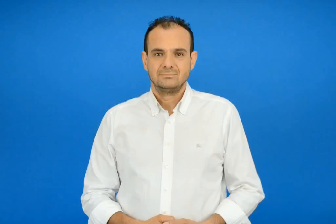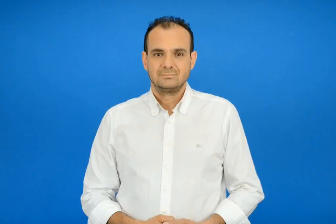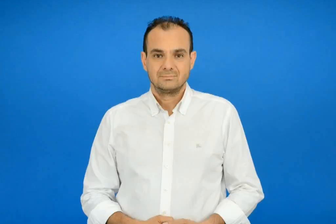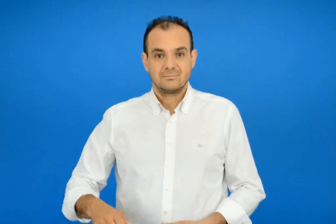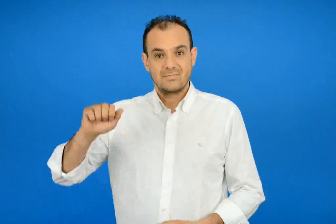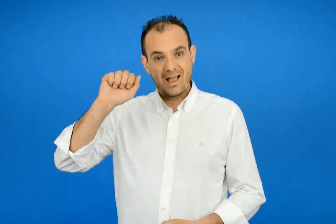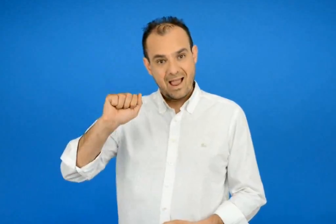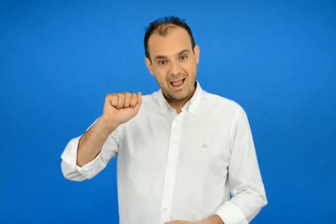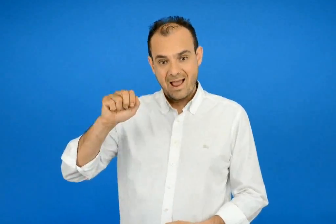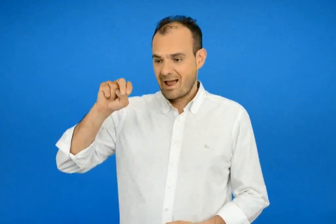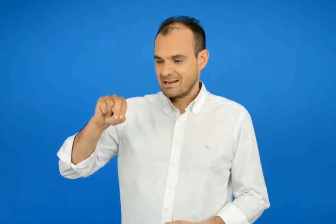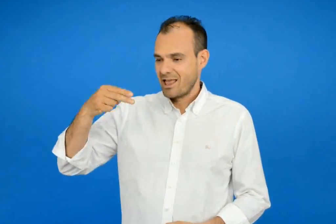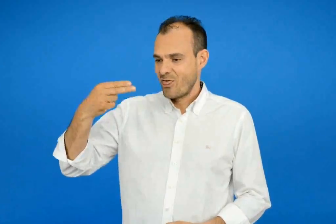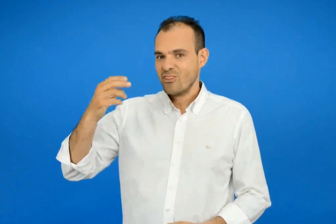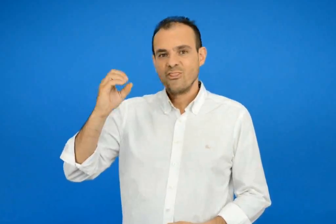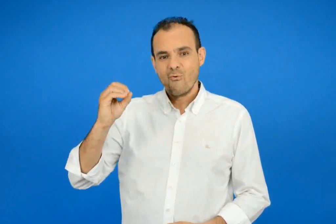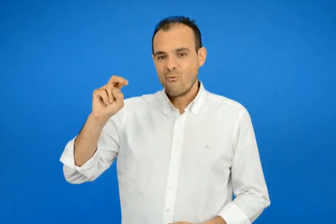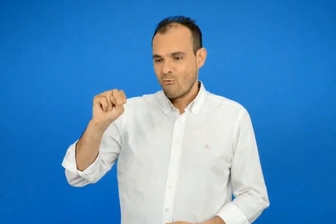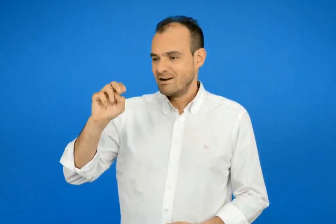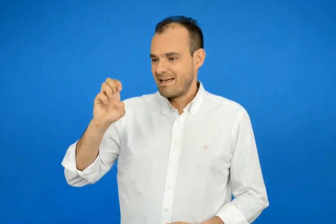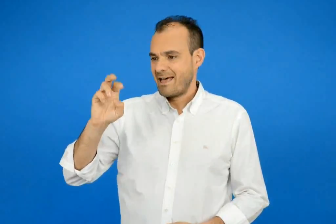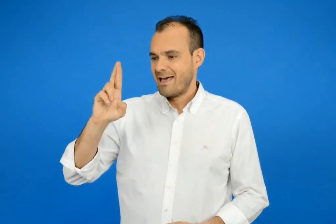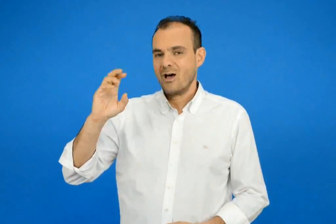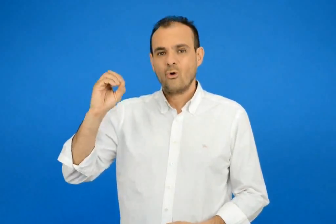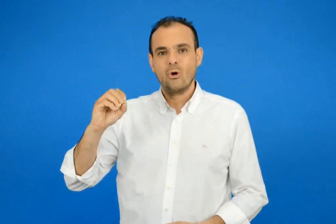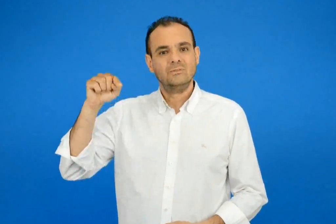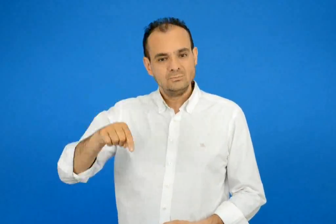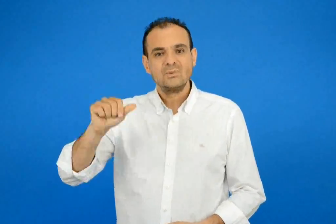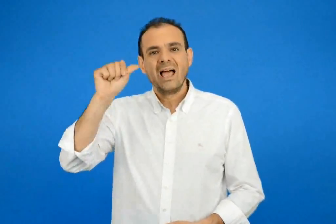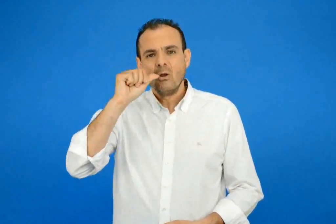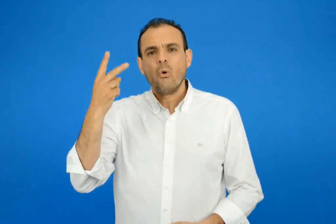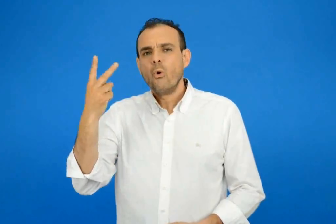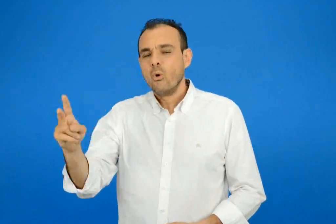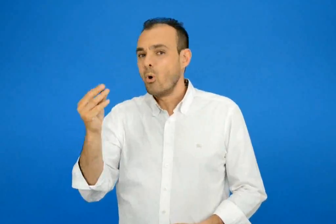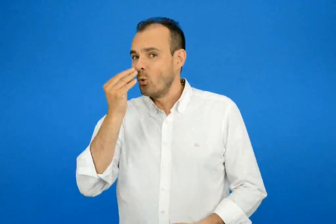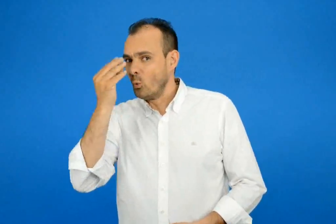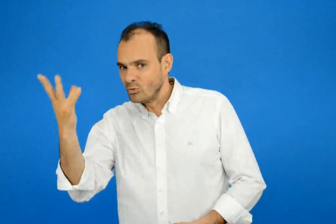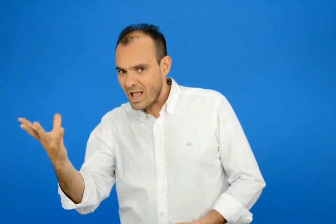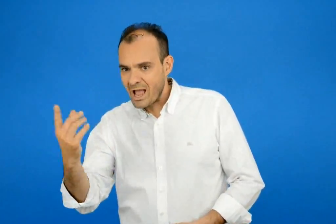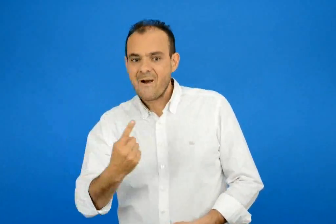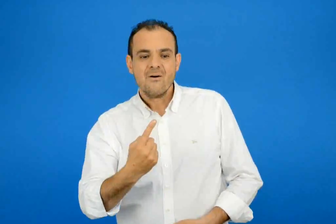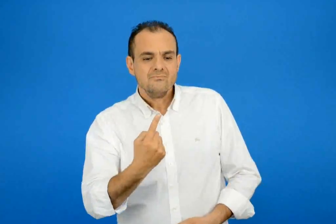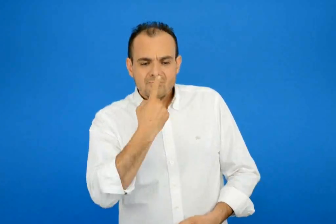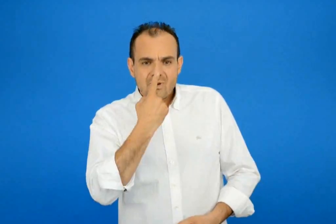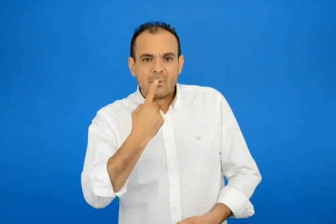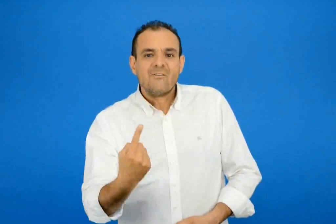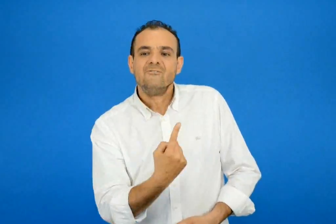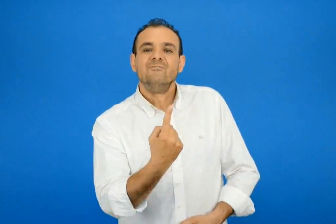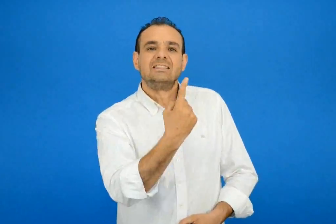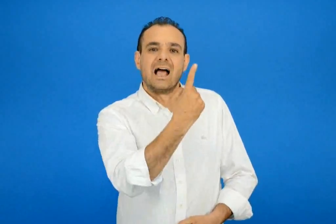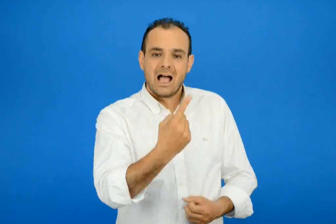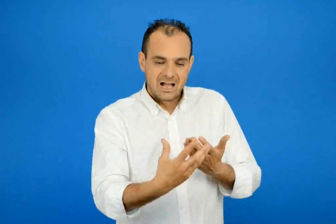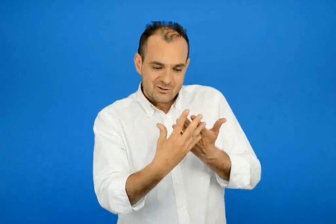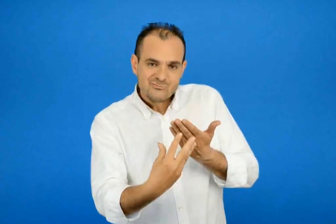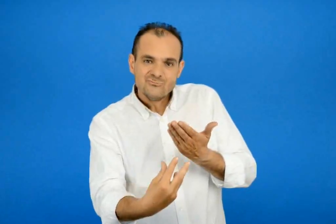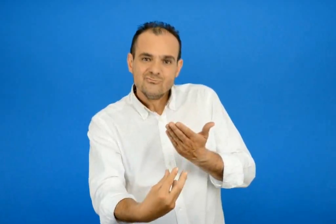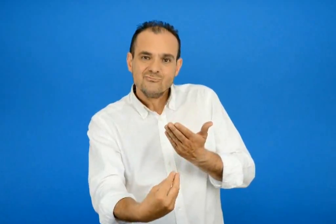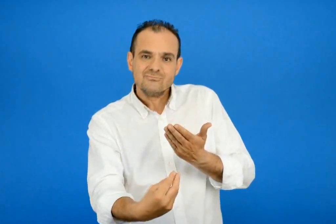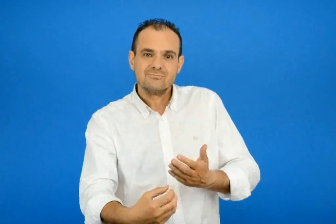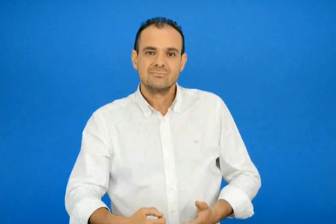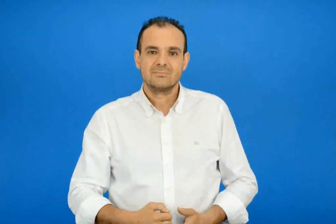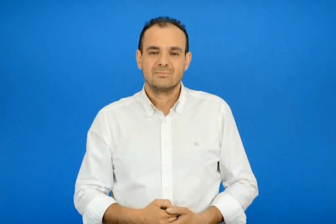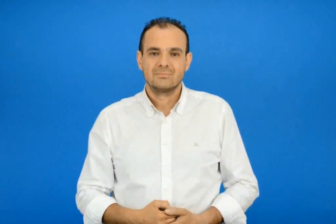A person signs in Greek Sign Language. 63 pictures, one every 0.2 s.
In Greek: ανθόνερό το υγρό που βγάζουμε από λουλούδια η αρωματικά φυτά
